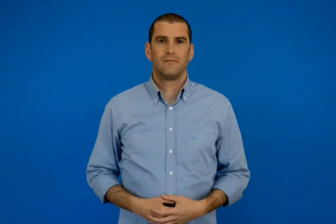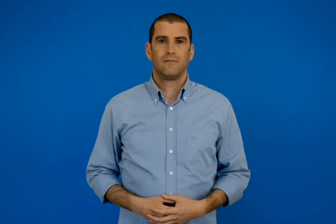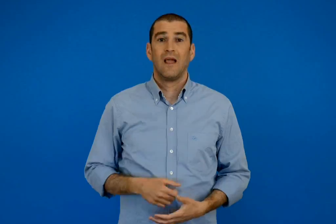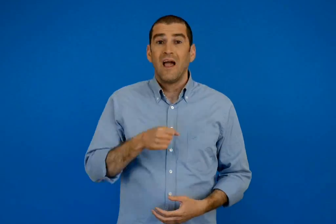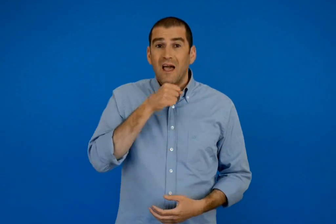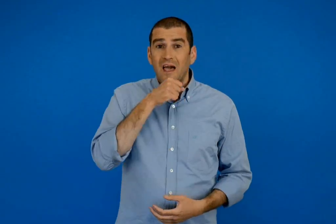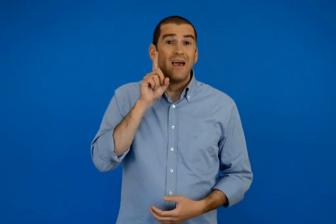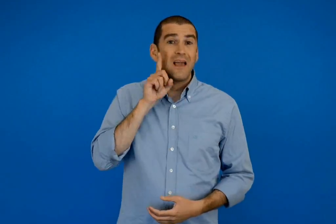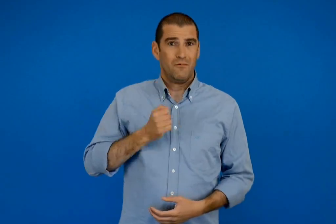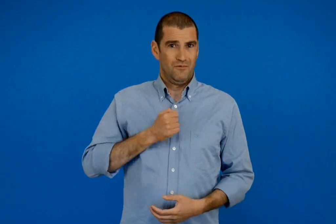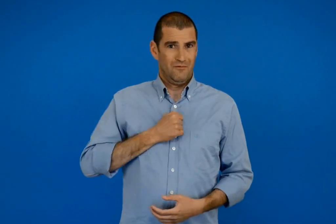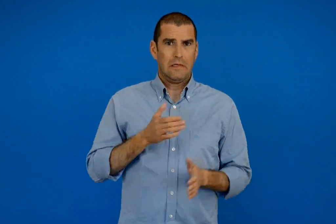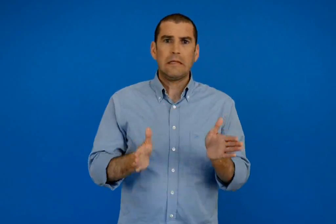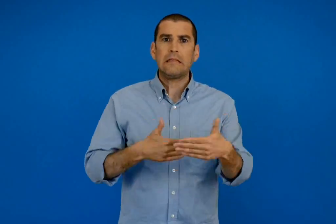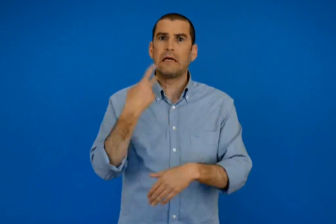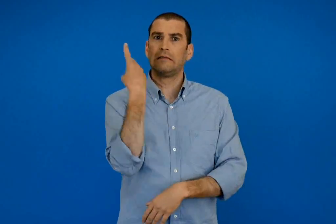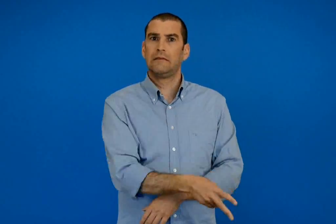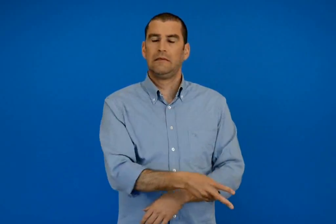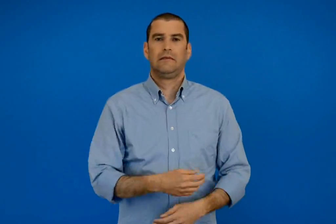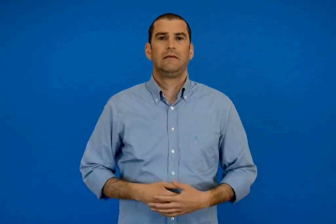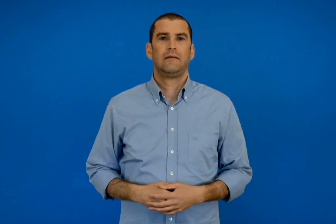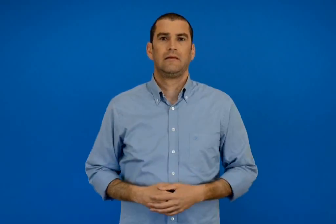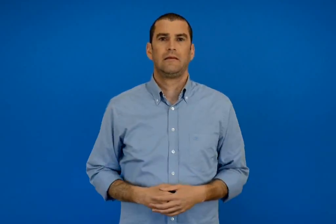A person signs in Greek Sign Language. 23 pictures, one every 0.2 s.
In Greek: η τάξη της γιαγιάς μου
